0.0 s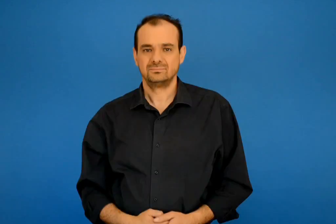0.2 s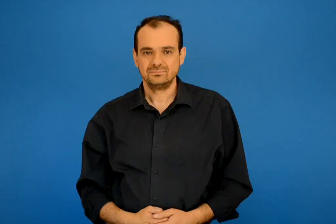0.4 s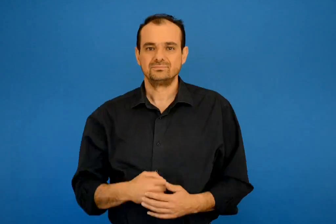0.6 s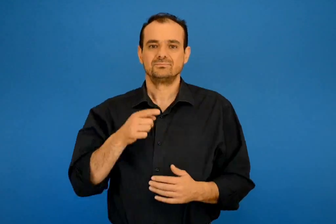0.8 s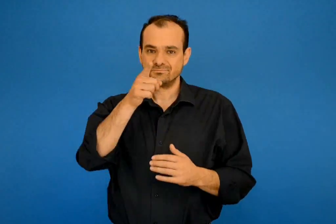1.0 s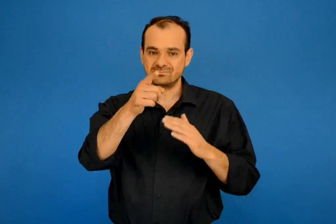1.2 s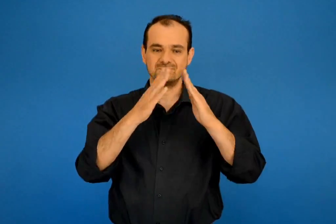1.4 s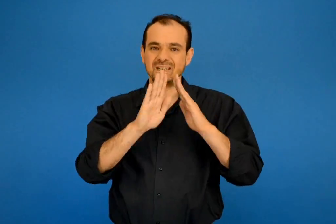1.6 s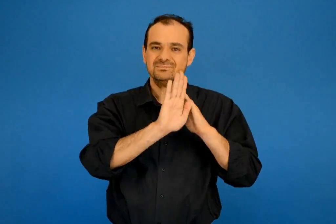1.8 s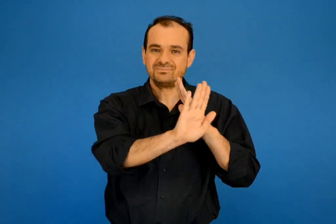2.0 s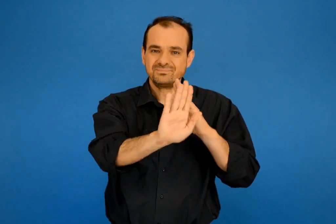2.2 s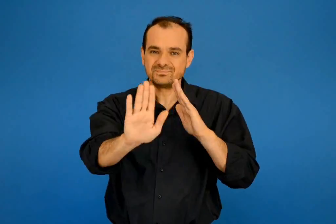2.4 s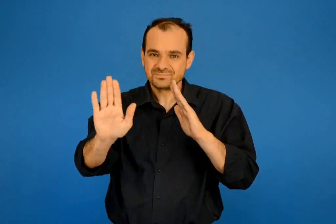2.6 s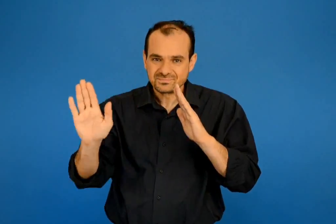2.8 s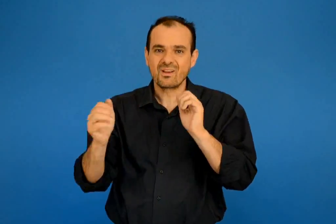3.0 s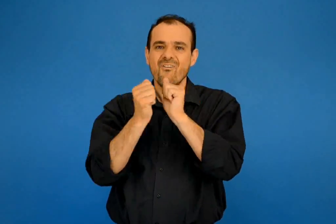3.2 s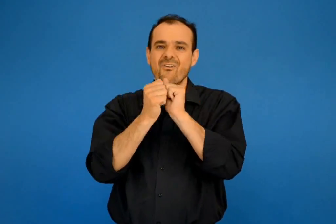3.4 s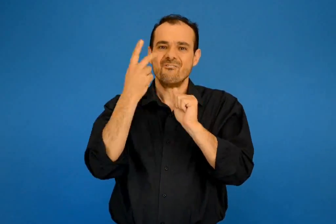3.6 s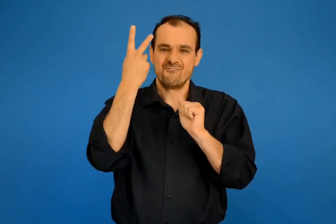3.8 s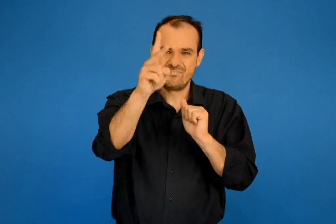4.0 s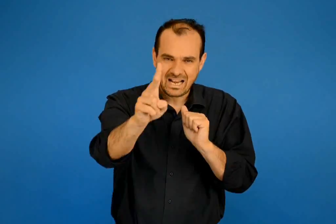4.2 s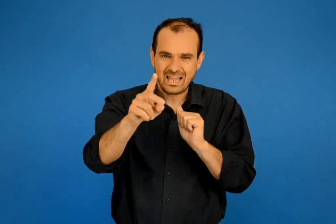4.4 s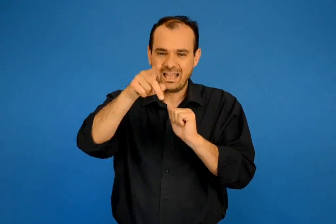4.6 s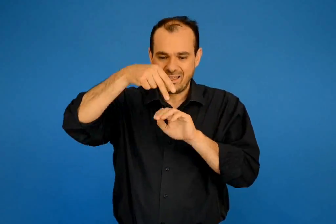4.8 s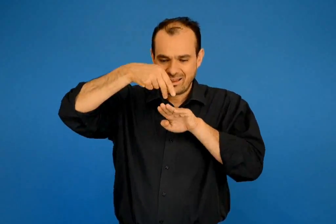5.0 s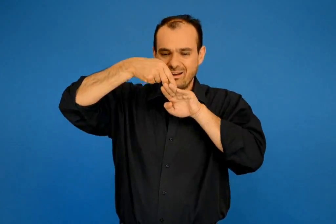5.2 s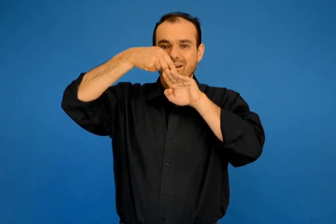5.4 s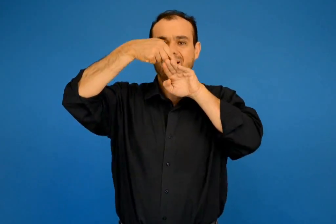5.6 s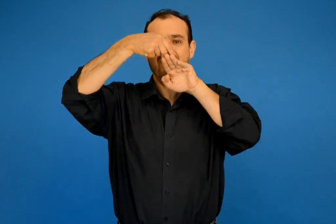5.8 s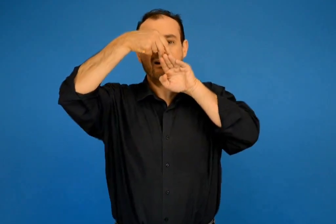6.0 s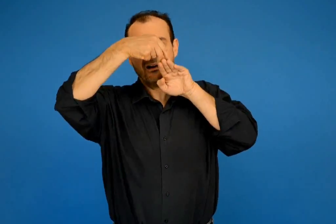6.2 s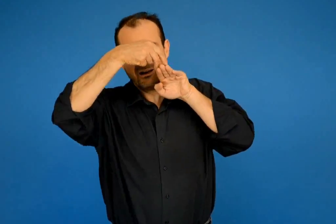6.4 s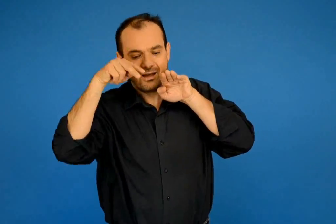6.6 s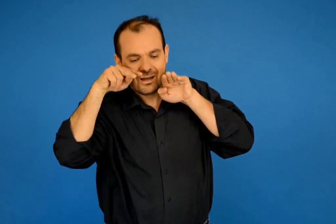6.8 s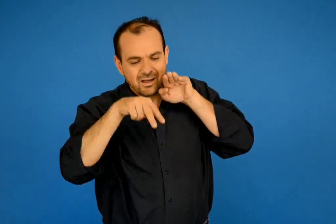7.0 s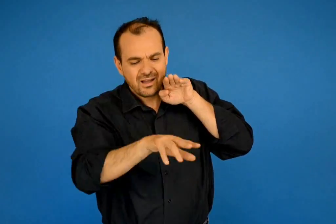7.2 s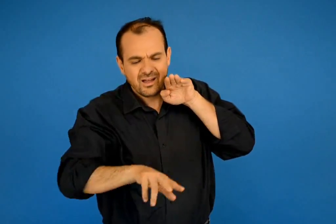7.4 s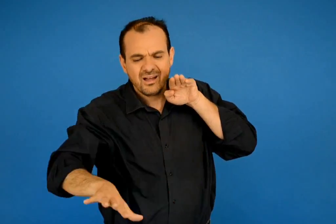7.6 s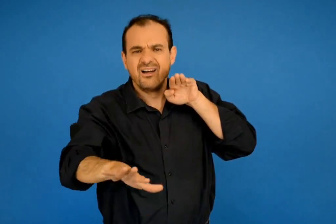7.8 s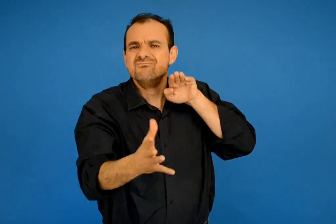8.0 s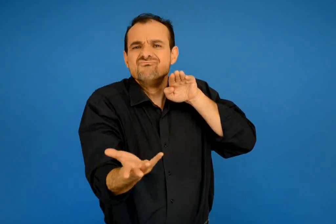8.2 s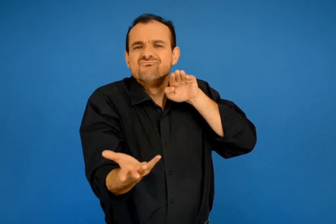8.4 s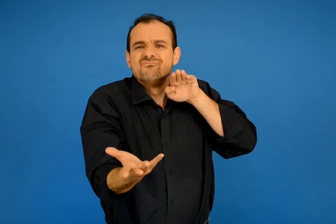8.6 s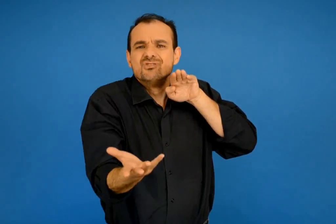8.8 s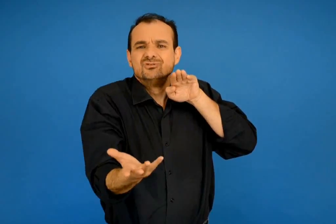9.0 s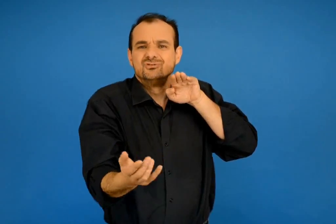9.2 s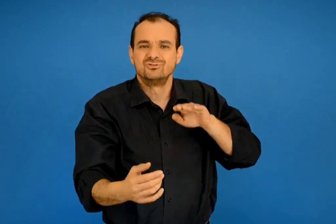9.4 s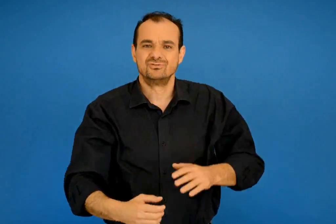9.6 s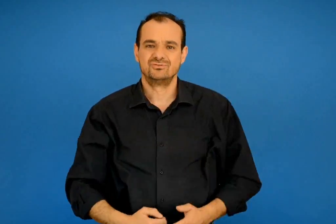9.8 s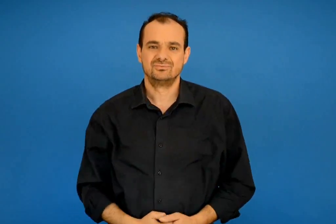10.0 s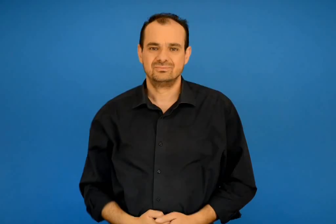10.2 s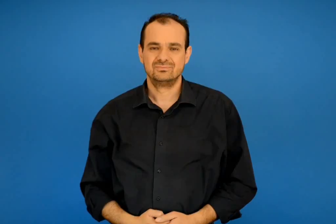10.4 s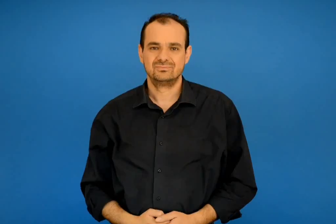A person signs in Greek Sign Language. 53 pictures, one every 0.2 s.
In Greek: πως θα σου φαίνονται η γειτονιά και οι φίλοι σου ;
